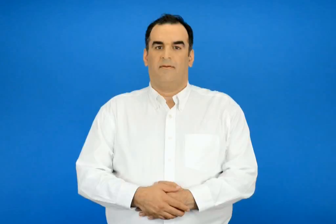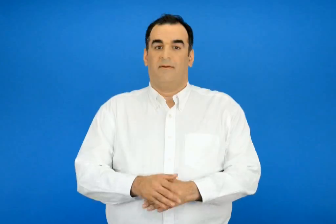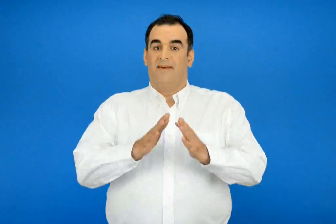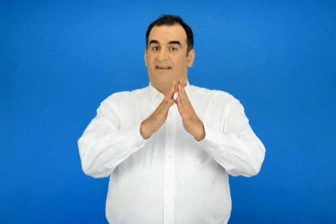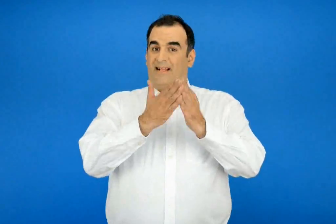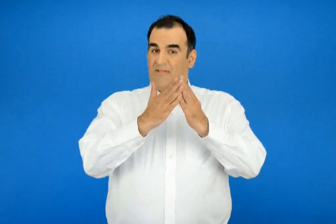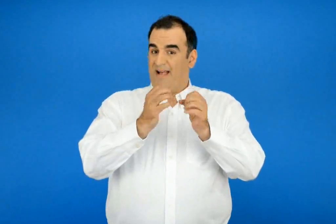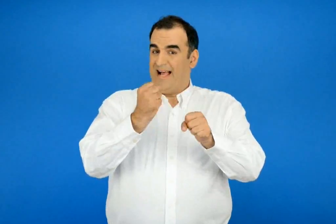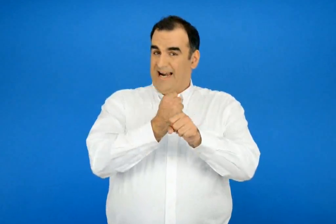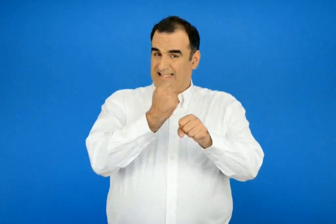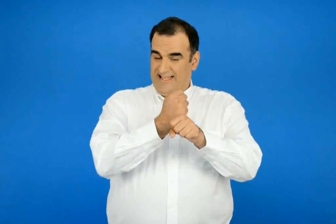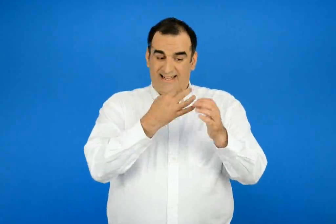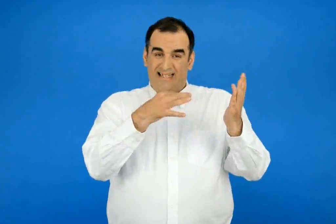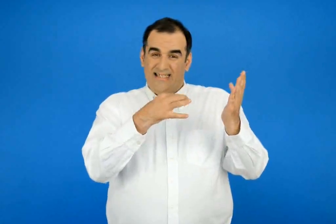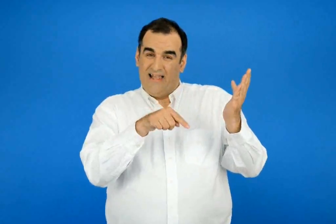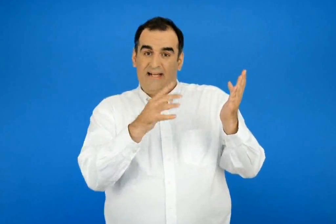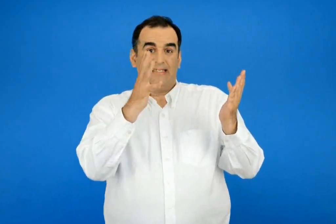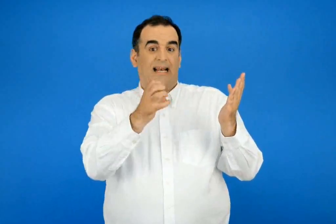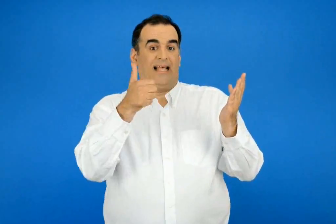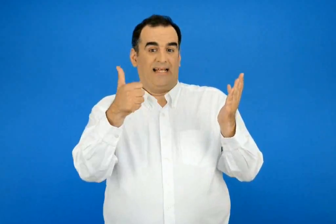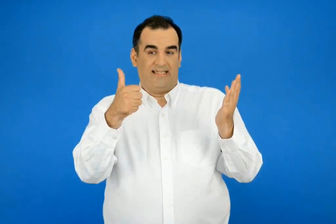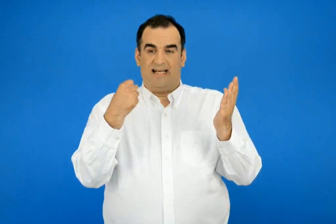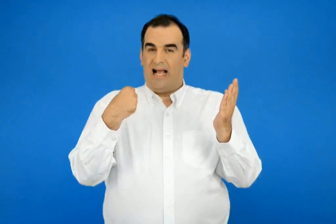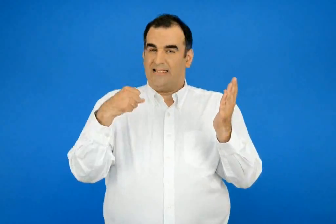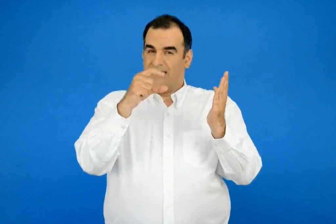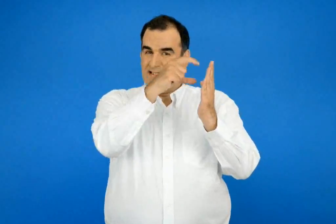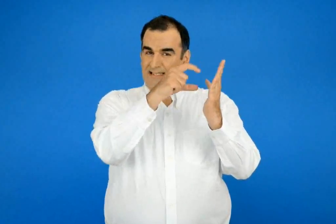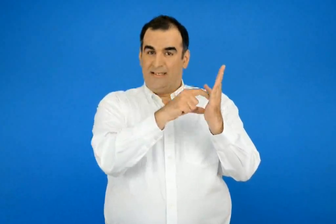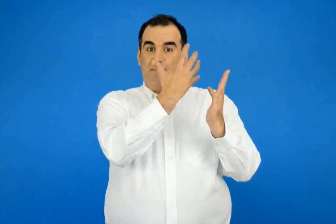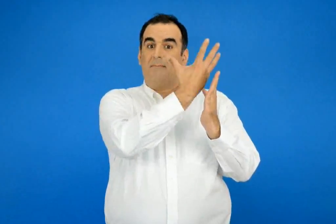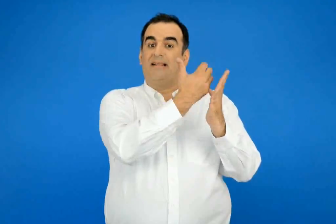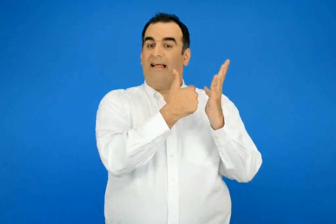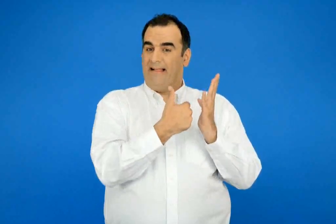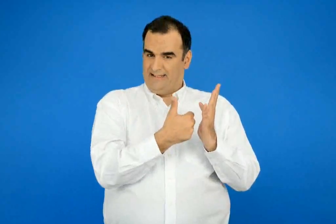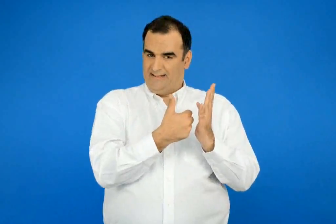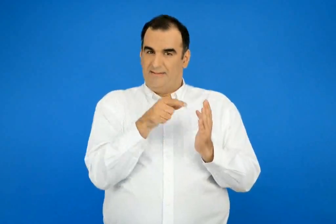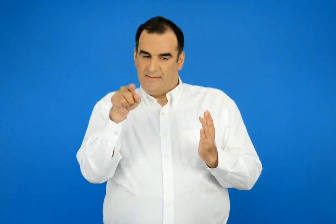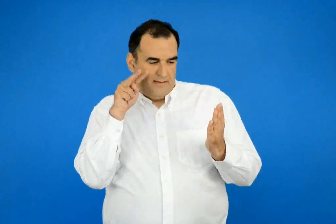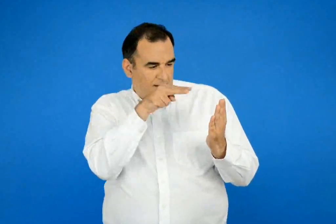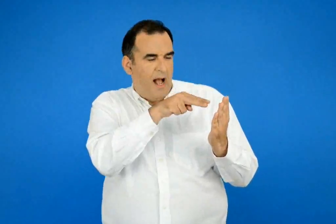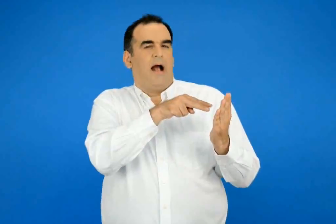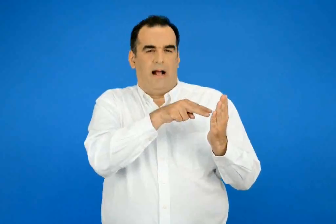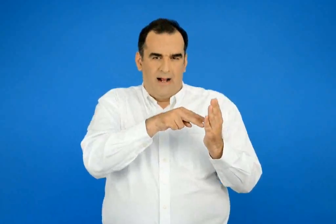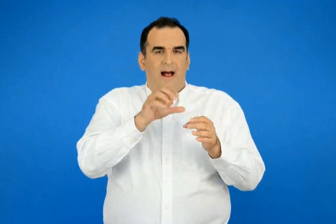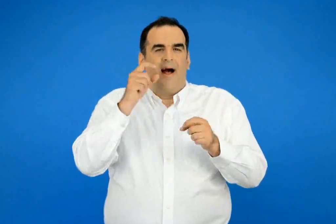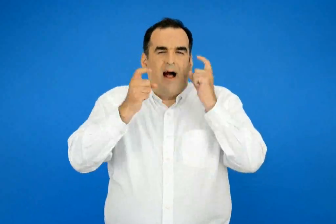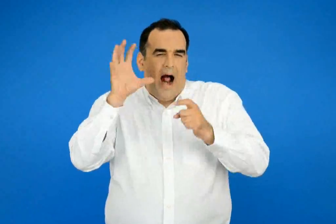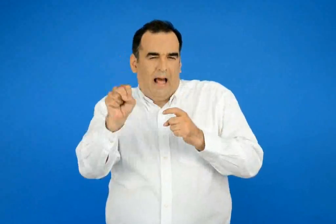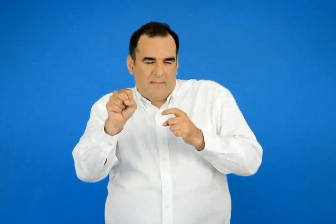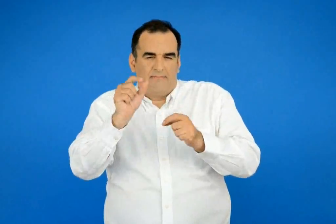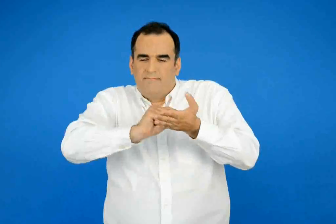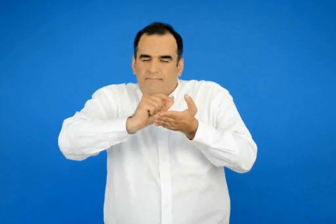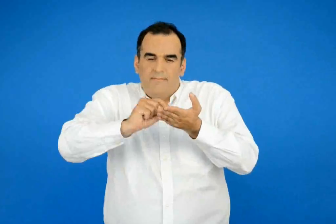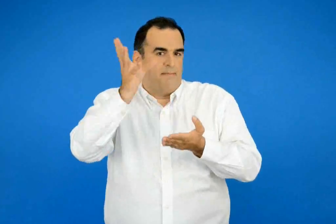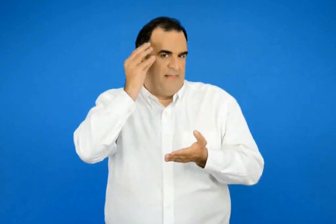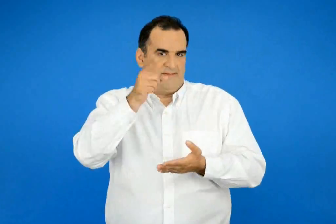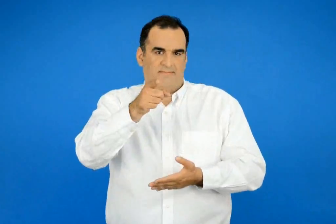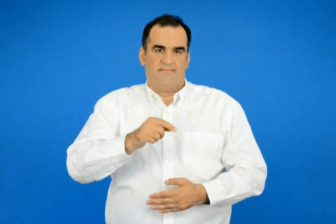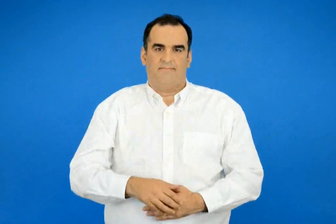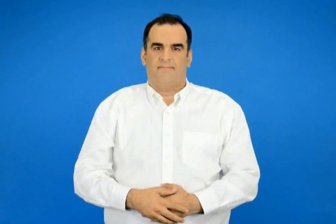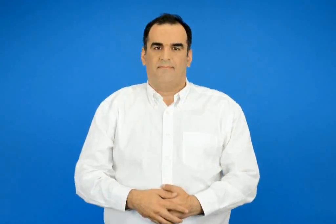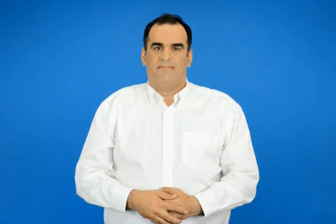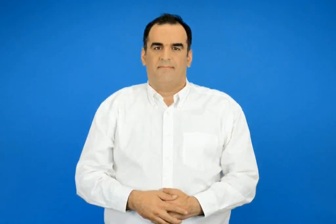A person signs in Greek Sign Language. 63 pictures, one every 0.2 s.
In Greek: για να μάθεις να φτιάχνεις αινίγματα πήγαινε στις ασκήσεις 5 και 6 στη σελίδα 46 του τετραδίου εργασιών
